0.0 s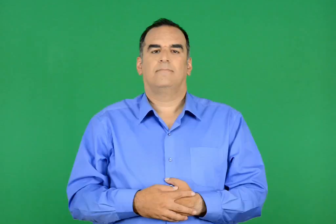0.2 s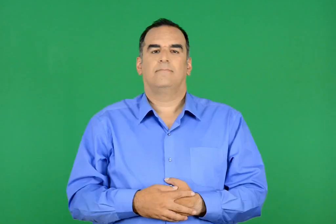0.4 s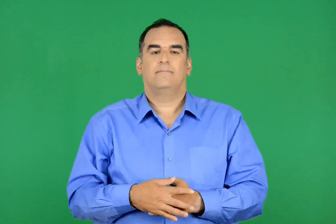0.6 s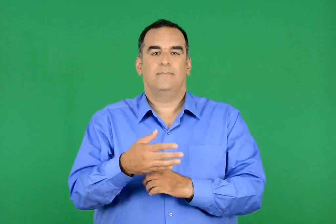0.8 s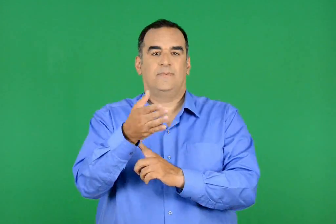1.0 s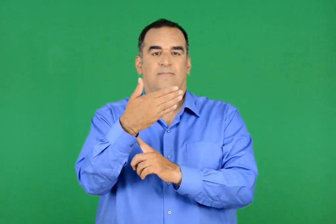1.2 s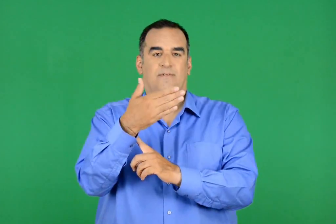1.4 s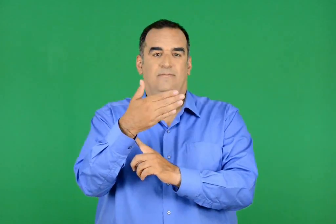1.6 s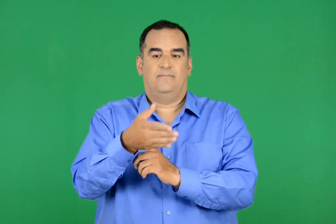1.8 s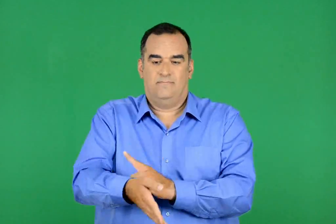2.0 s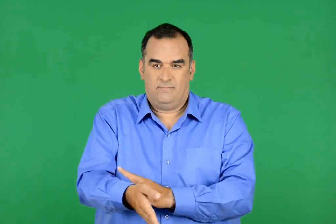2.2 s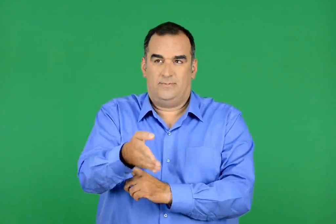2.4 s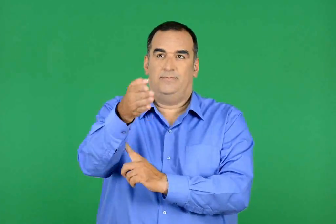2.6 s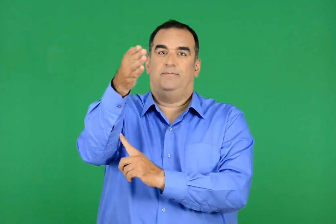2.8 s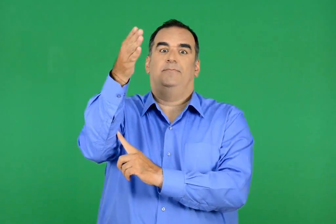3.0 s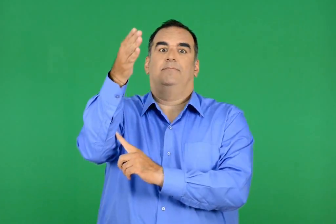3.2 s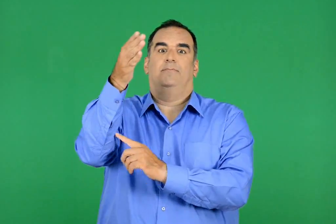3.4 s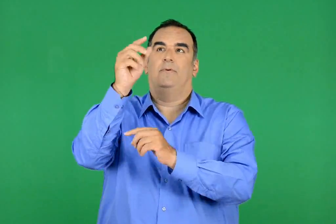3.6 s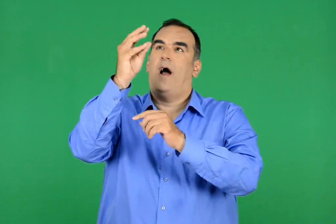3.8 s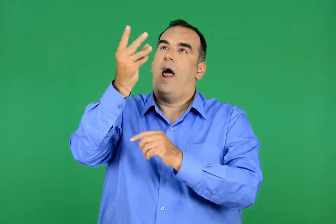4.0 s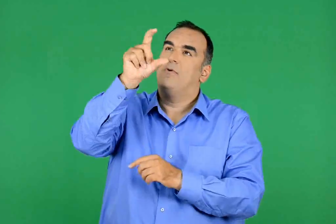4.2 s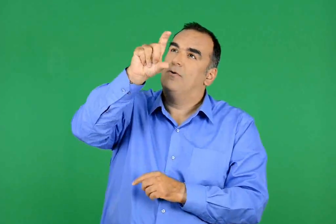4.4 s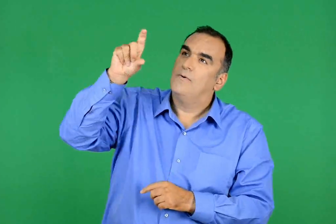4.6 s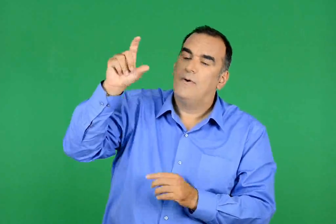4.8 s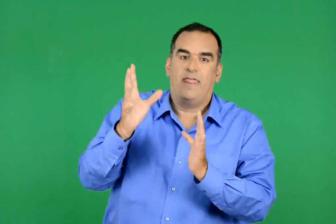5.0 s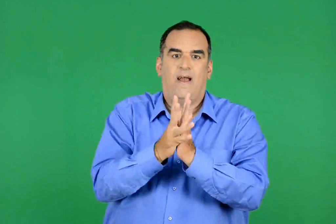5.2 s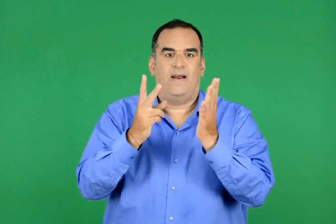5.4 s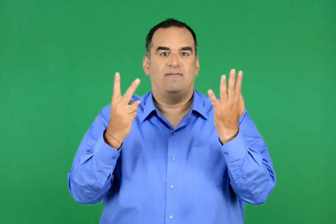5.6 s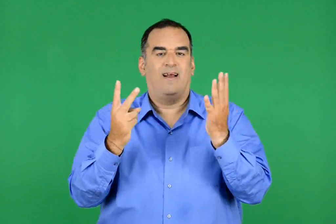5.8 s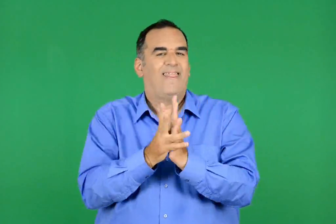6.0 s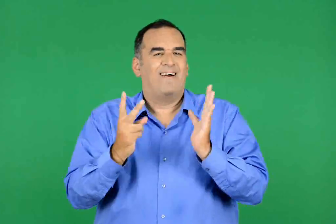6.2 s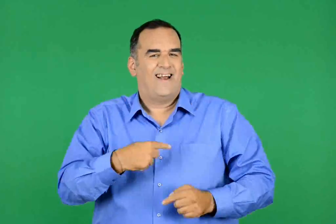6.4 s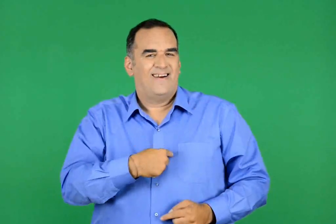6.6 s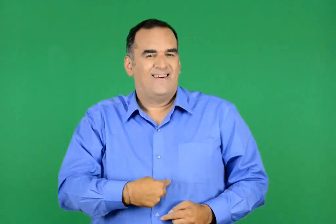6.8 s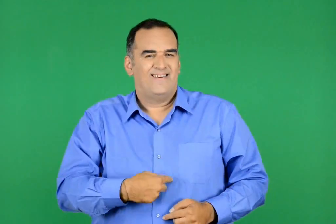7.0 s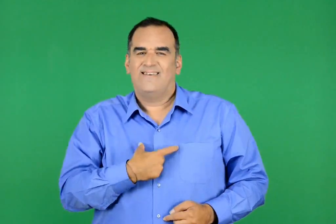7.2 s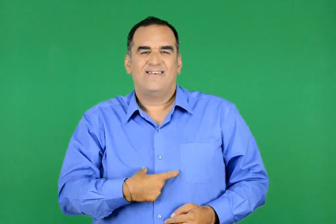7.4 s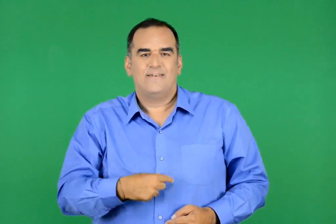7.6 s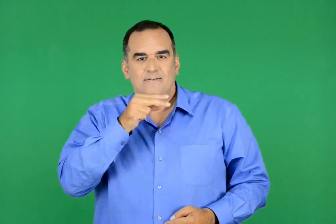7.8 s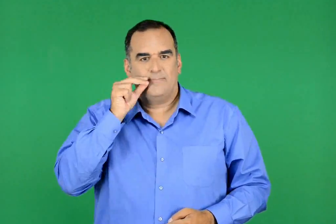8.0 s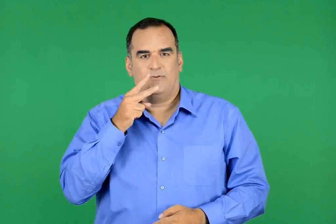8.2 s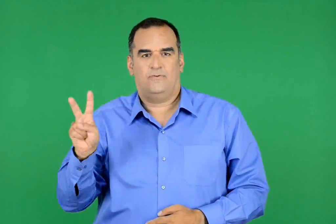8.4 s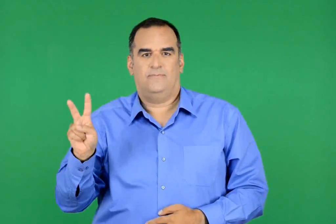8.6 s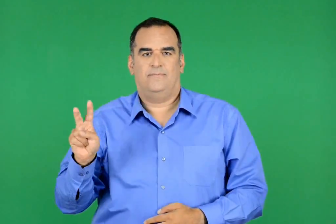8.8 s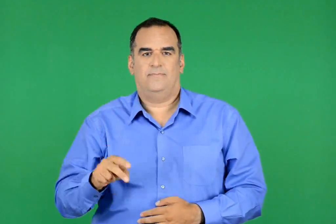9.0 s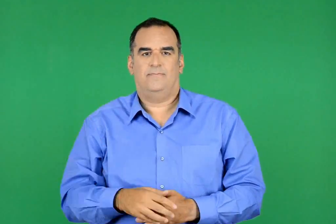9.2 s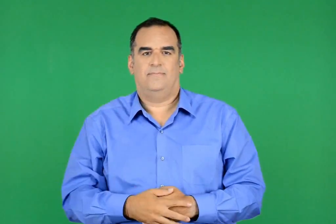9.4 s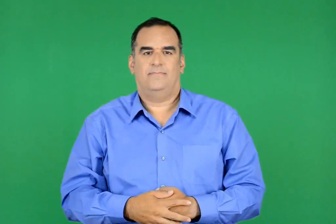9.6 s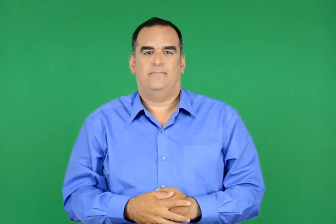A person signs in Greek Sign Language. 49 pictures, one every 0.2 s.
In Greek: ο αριθμός 17 υψώνεται στο κοντάρι. είναι ο αριθμός της φανέλας του λούη
